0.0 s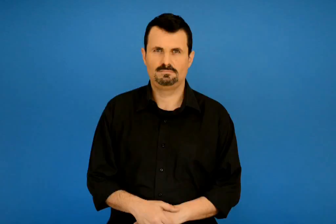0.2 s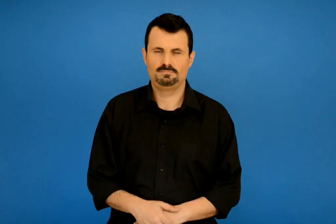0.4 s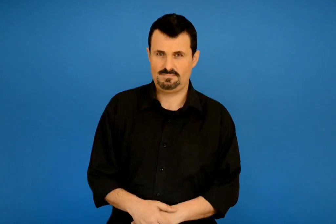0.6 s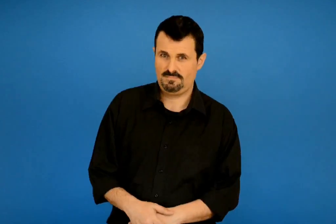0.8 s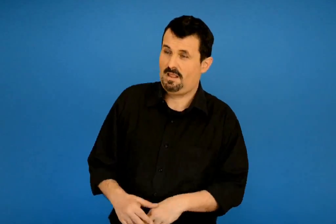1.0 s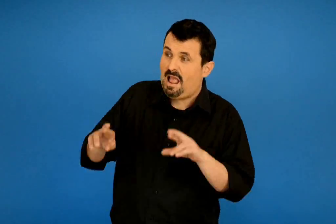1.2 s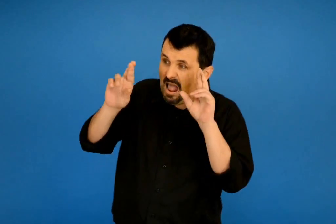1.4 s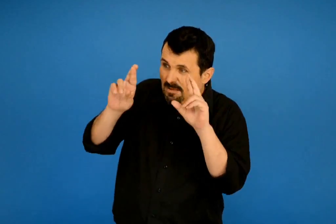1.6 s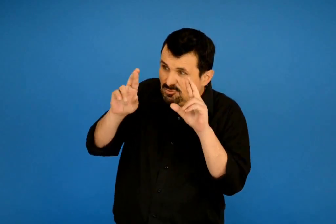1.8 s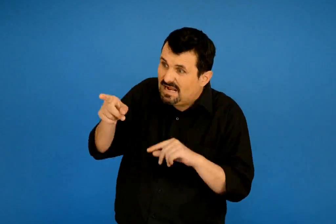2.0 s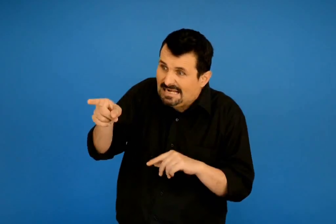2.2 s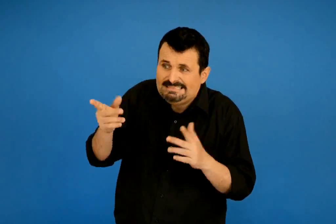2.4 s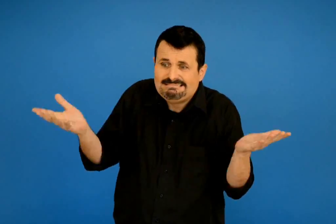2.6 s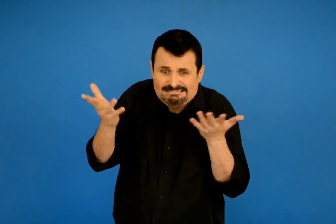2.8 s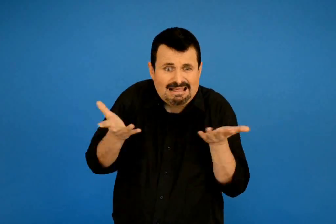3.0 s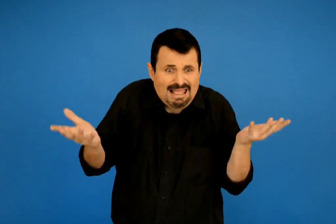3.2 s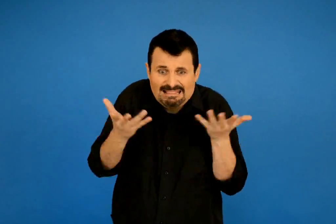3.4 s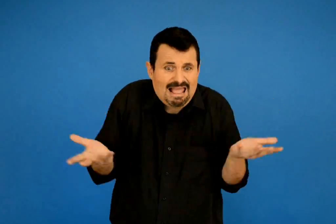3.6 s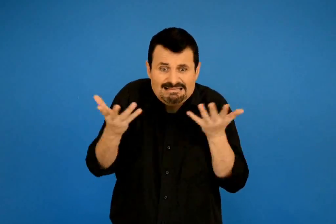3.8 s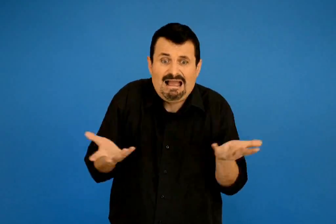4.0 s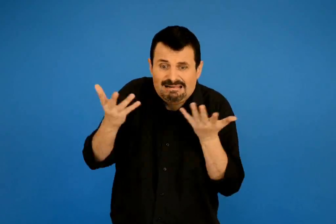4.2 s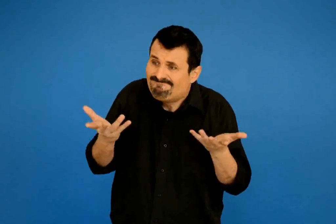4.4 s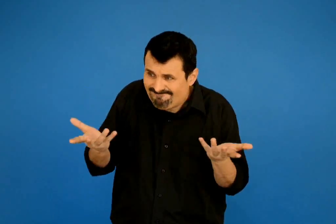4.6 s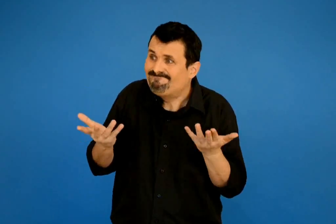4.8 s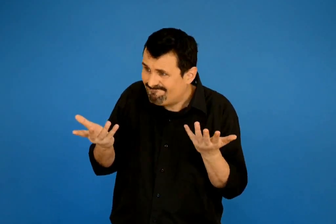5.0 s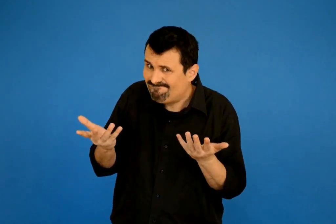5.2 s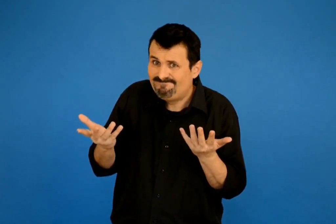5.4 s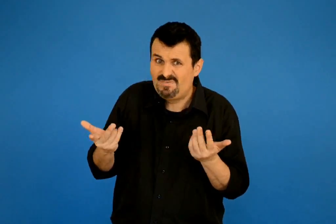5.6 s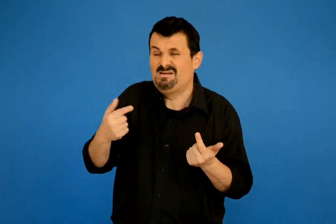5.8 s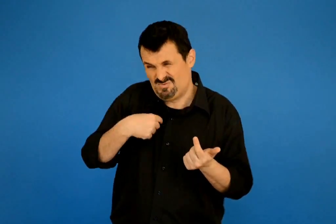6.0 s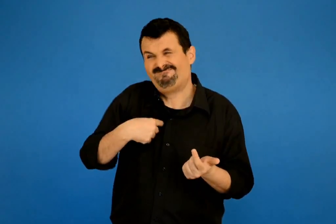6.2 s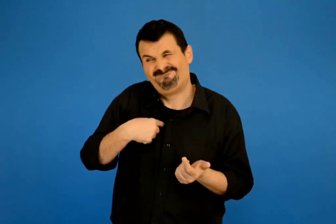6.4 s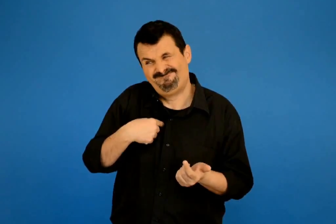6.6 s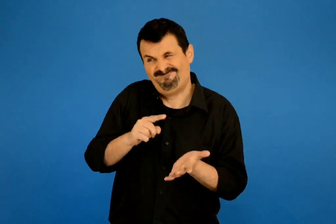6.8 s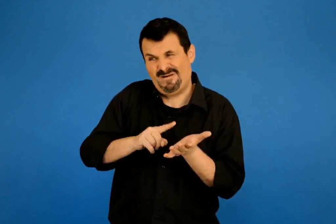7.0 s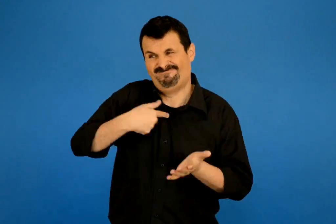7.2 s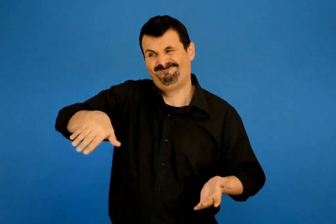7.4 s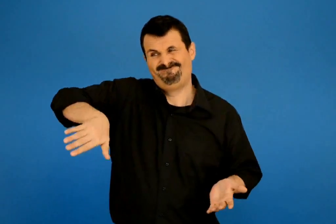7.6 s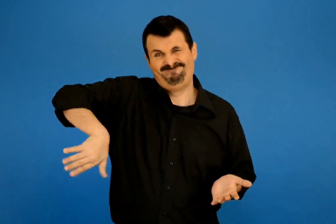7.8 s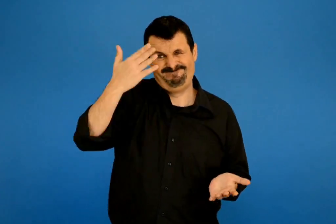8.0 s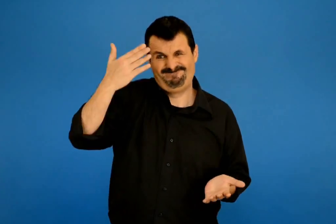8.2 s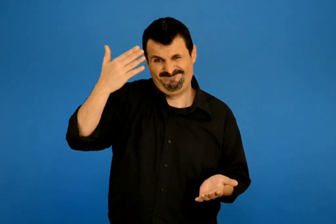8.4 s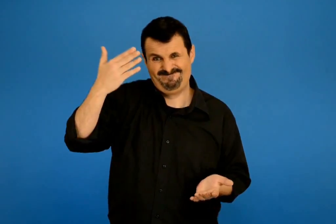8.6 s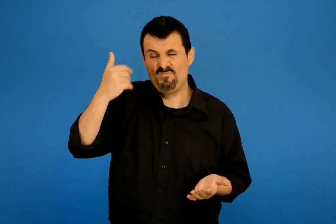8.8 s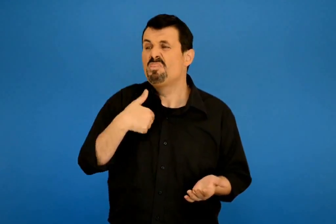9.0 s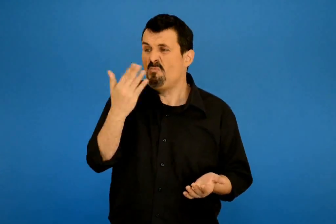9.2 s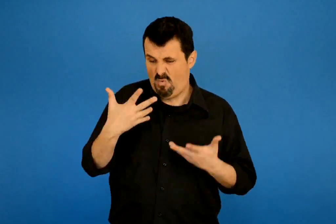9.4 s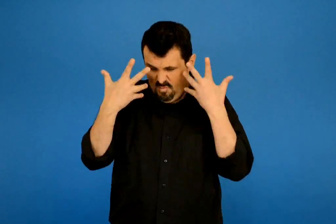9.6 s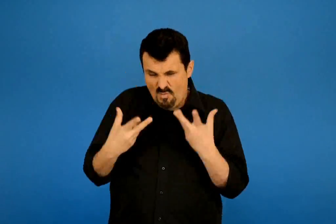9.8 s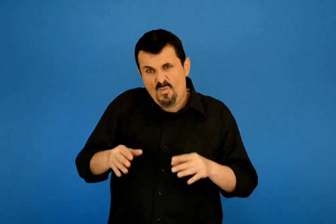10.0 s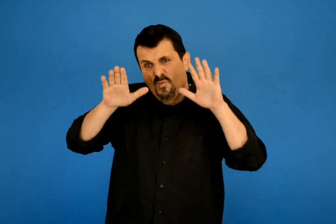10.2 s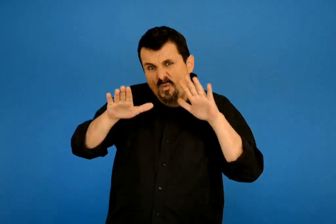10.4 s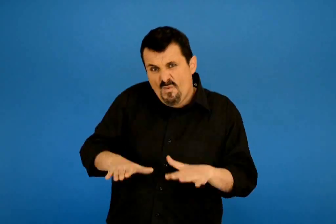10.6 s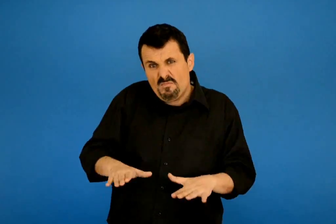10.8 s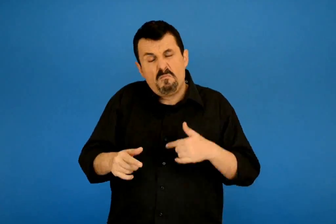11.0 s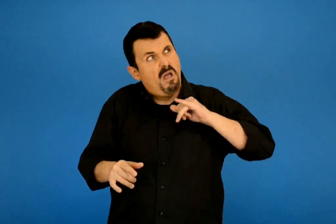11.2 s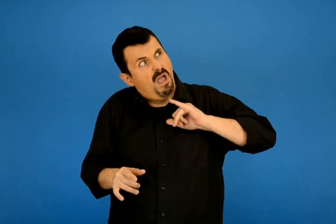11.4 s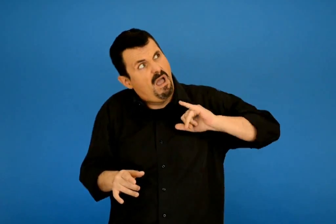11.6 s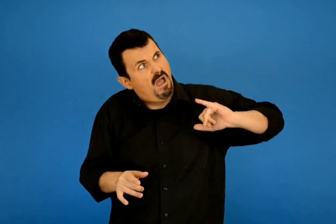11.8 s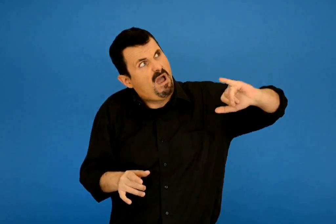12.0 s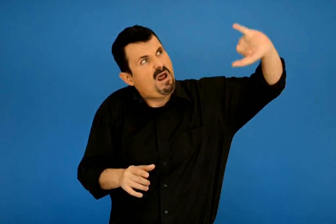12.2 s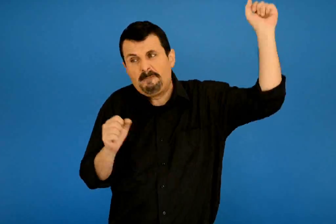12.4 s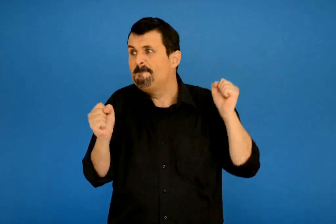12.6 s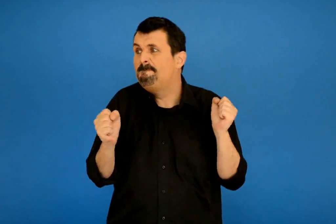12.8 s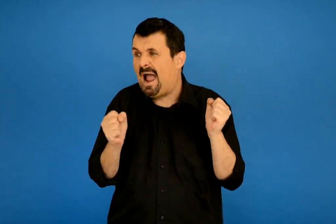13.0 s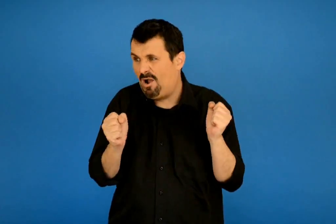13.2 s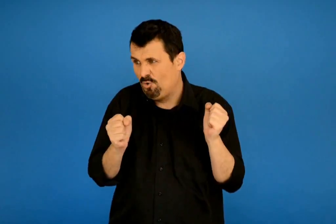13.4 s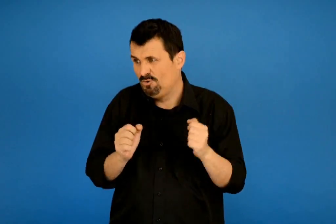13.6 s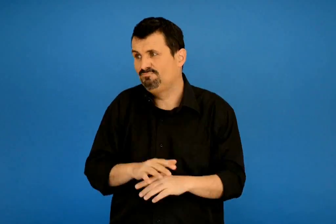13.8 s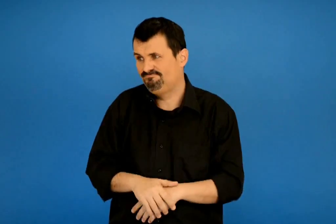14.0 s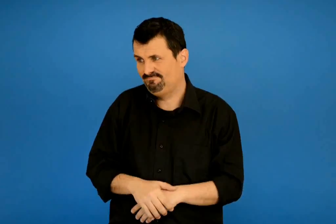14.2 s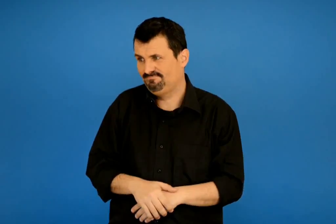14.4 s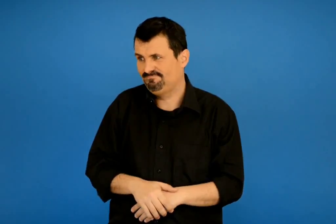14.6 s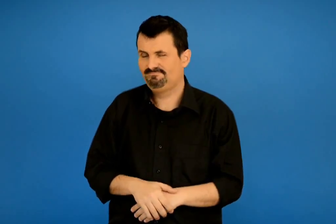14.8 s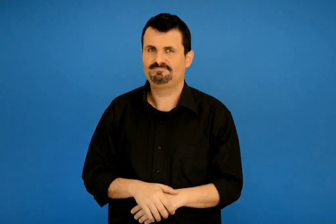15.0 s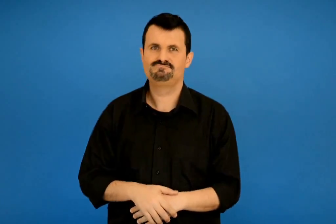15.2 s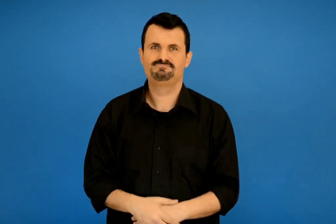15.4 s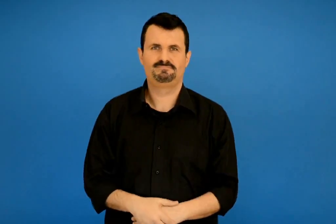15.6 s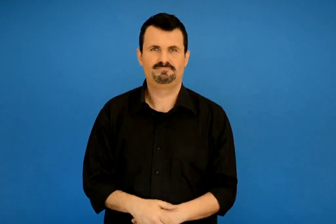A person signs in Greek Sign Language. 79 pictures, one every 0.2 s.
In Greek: ελπίζω να κάνεις κάτι πρέπει όμως να φύγω τώρα δεν μπορώ να μείνω για πολύ μακριά από τον κόσμο των πάγων
